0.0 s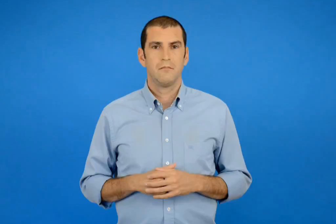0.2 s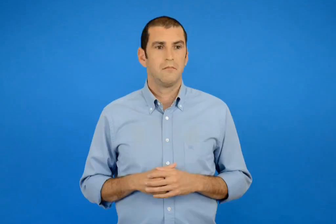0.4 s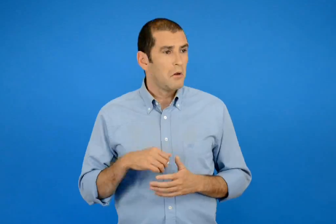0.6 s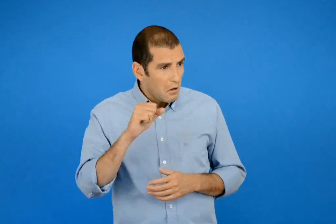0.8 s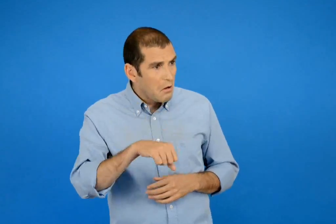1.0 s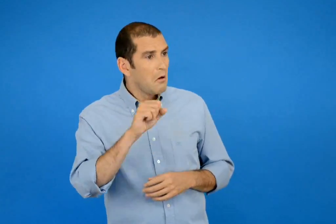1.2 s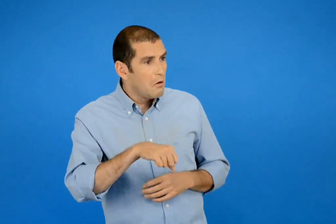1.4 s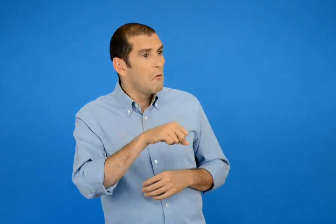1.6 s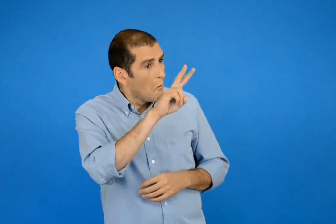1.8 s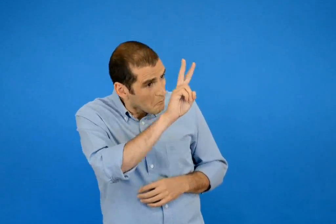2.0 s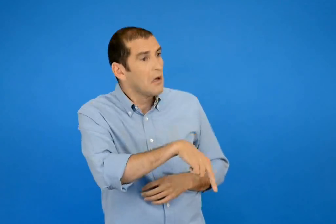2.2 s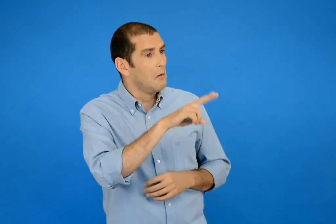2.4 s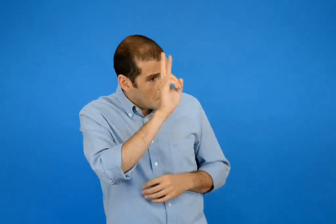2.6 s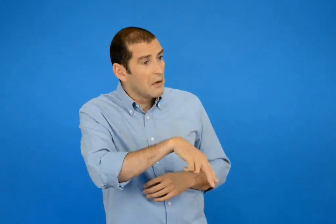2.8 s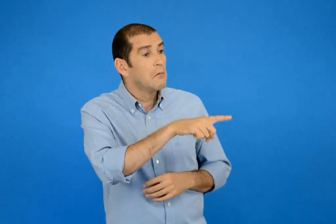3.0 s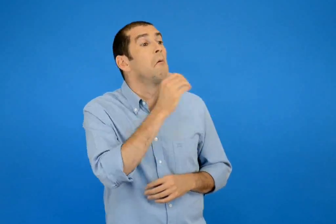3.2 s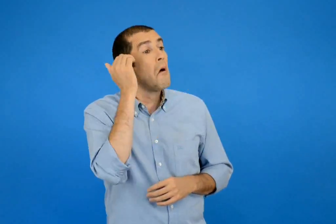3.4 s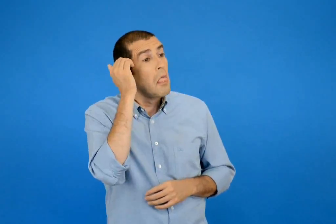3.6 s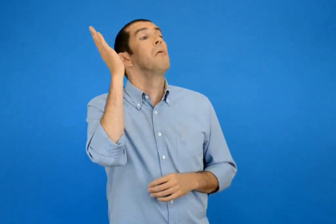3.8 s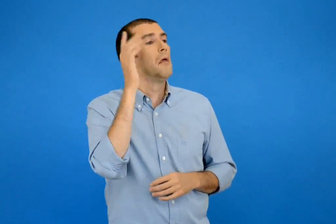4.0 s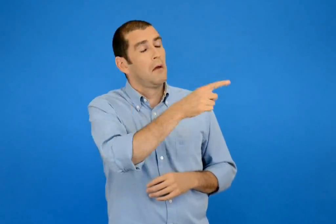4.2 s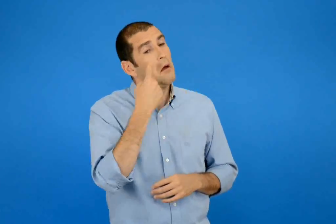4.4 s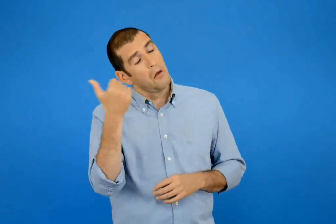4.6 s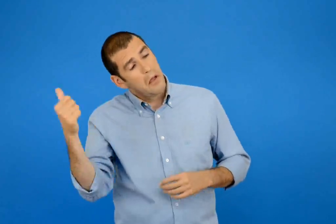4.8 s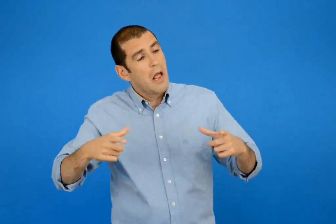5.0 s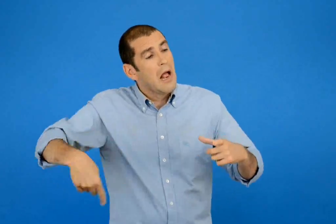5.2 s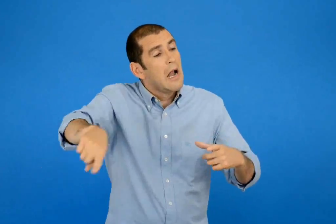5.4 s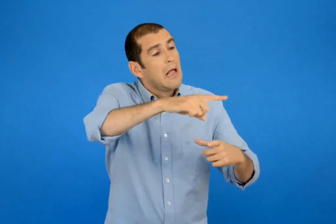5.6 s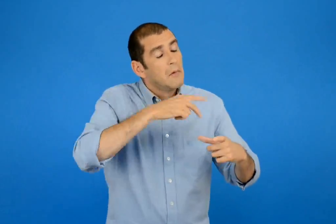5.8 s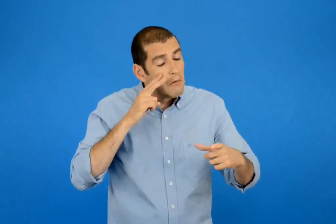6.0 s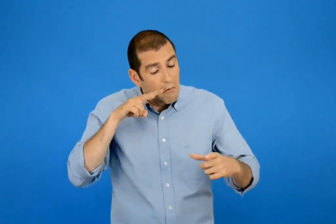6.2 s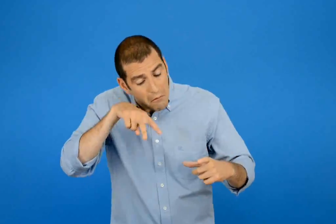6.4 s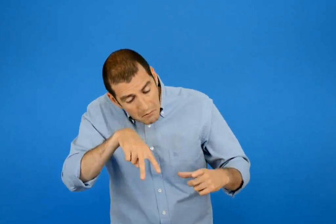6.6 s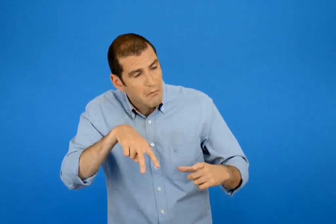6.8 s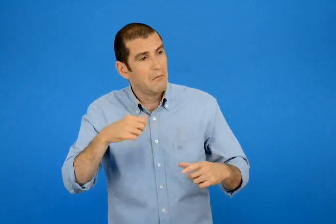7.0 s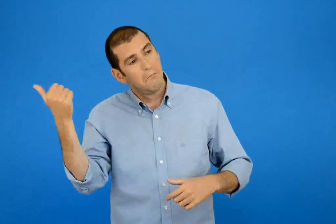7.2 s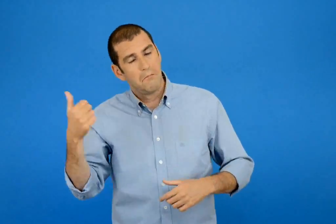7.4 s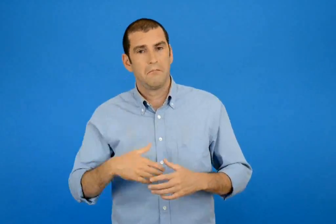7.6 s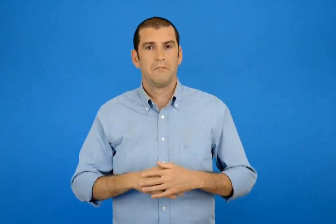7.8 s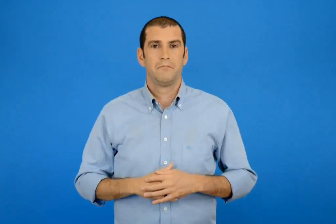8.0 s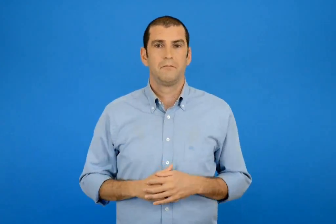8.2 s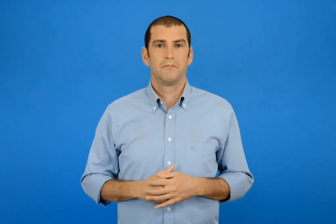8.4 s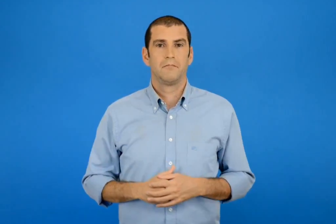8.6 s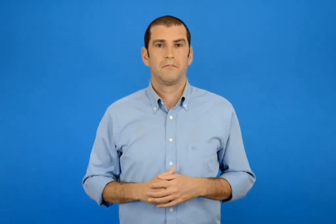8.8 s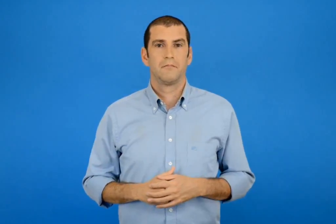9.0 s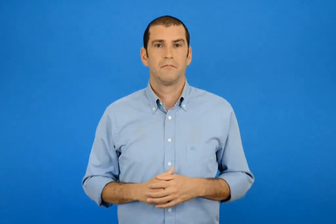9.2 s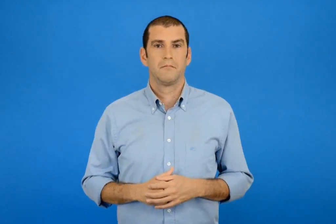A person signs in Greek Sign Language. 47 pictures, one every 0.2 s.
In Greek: ναι κι είναι πολύ ωραία αν δεν το πιθτευειθ έλα θτη λιμνούλα να τα δειθ
